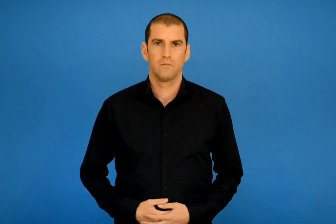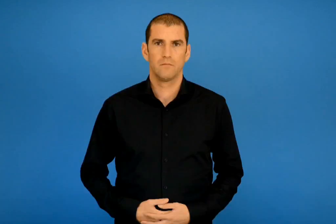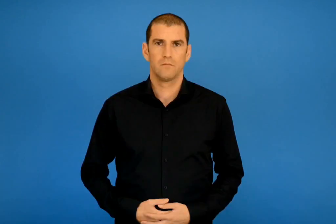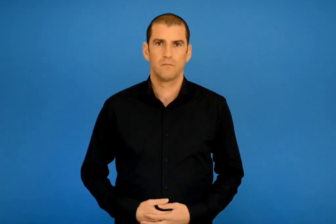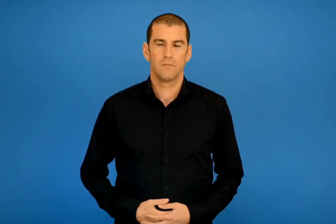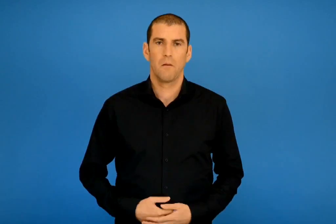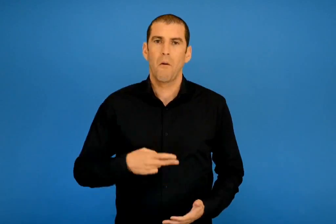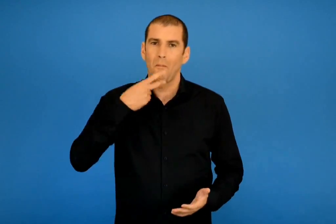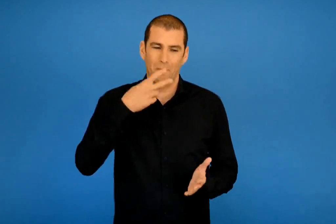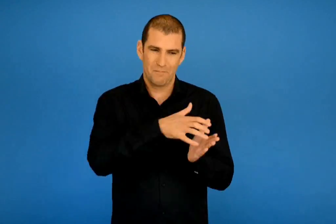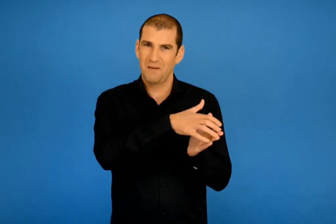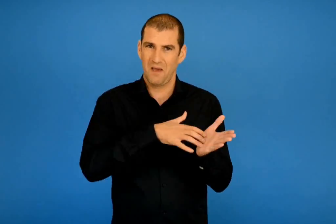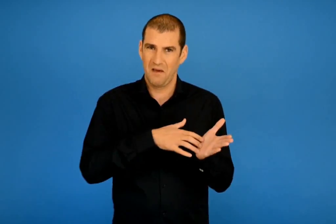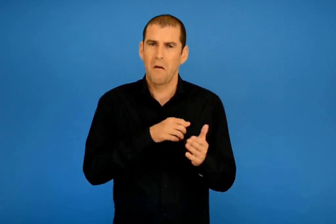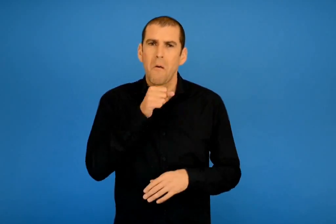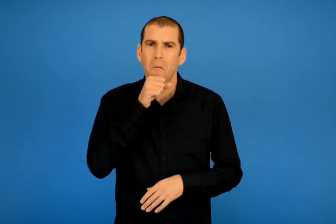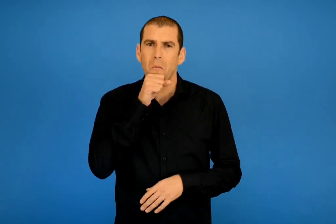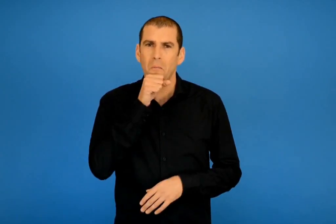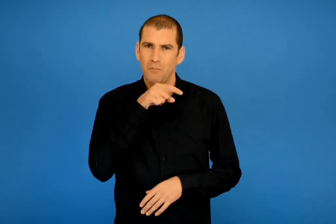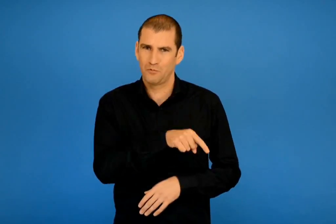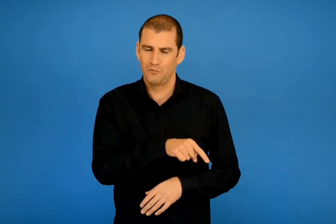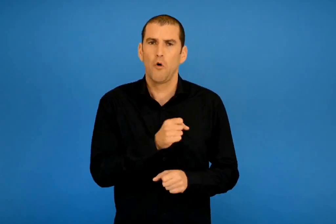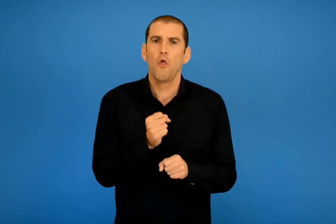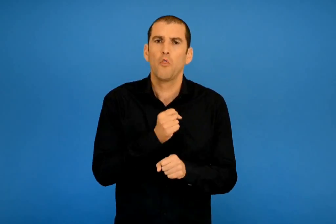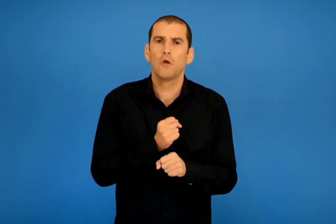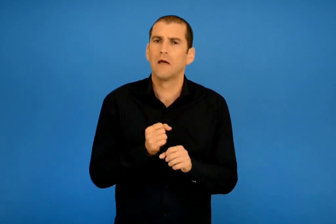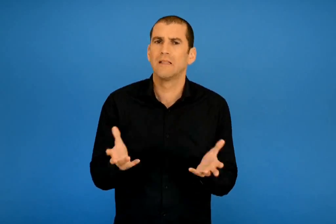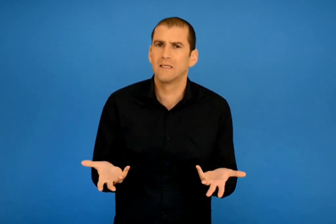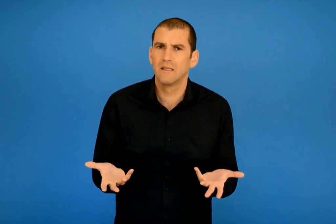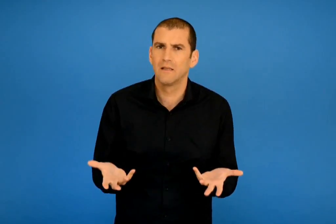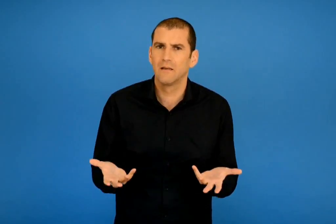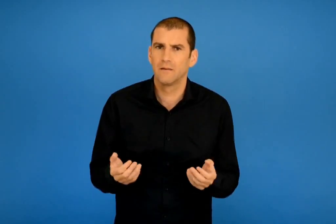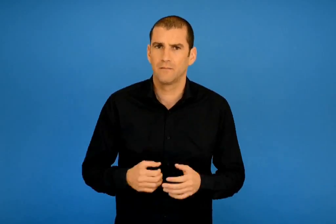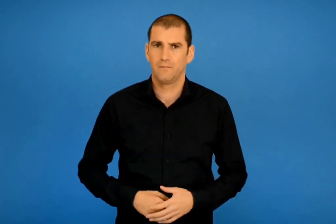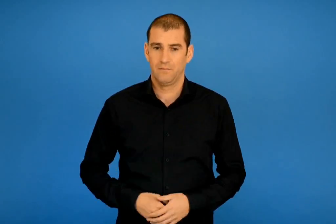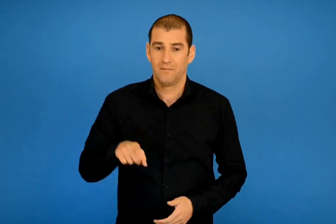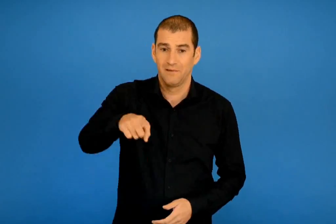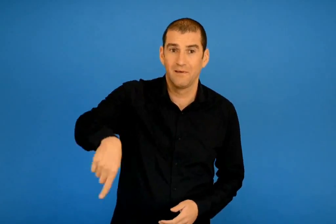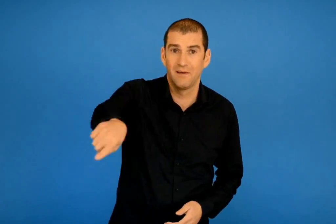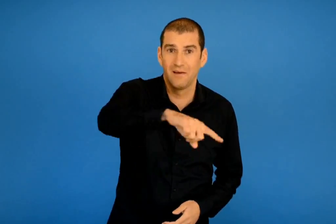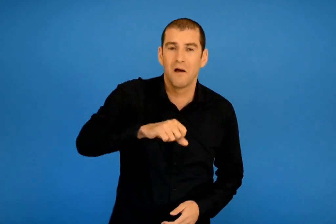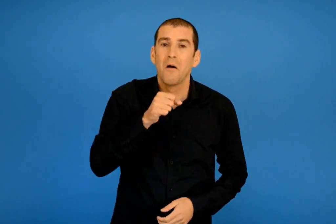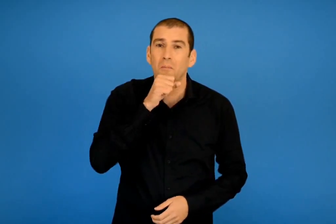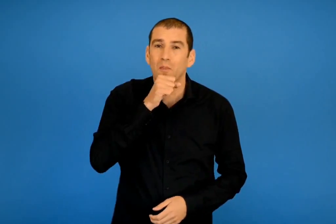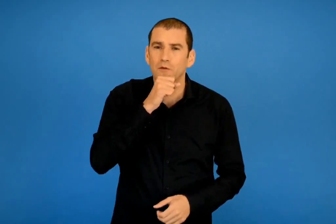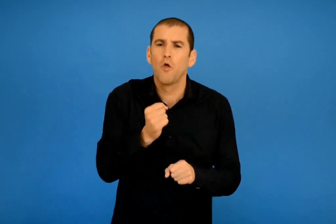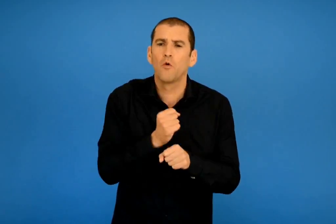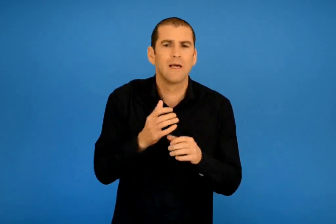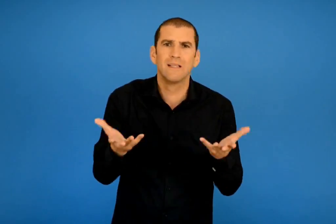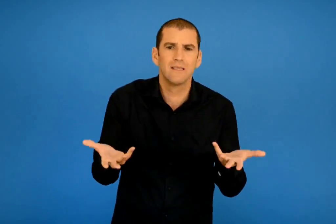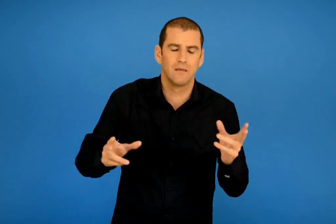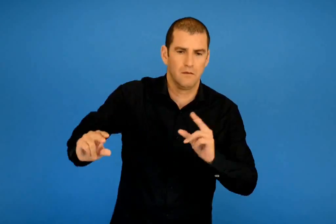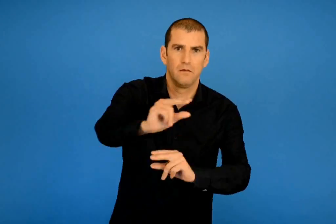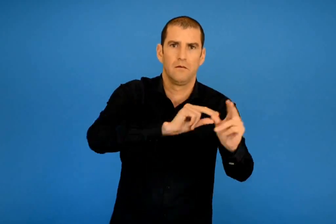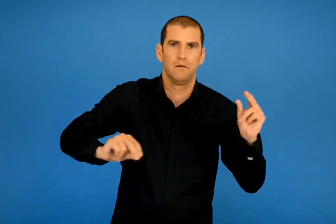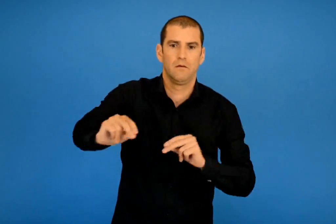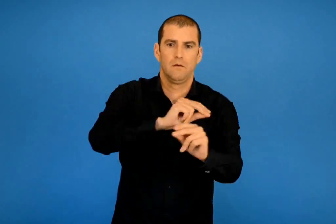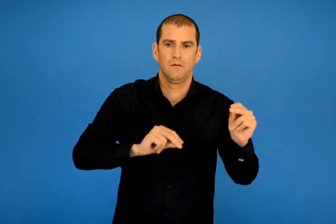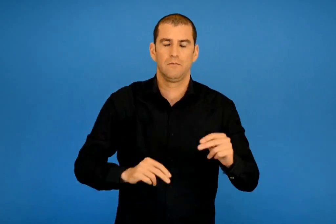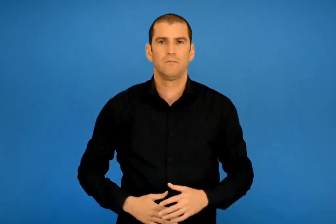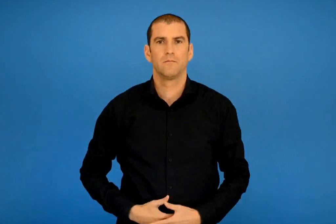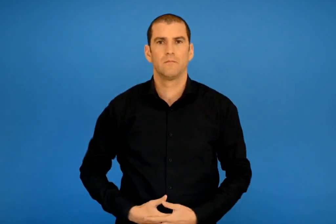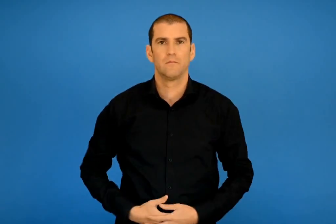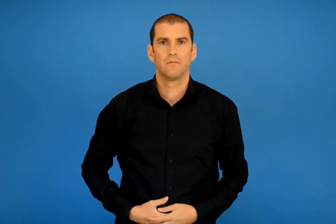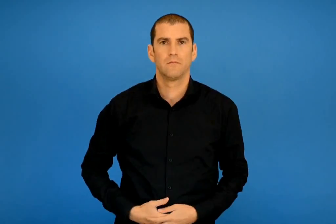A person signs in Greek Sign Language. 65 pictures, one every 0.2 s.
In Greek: ποια εργασία κάνει ο πάππους του ποιήματος ; συζητήστε για τις δουλείες των δικών σας παππούδων
